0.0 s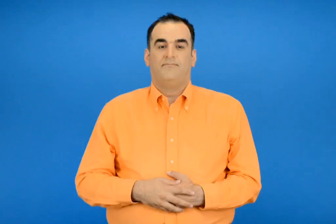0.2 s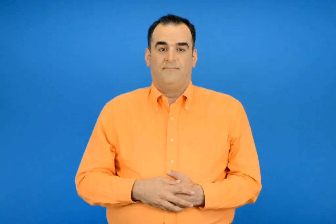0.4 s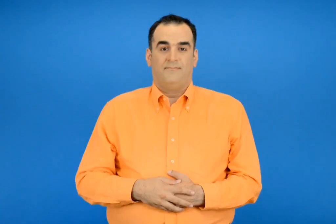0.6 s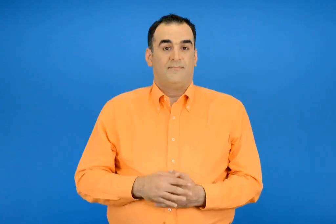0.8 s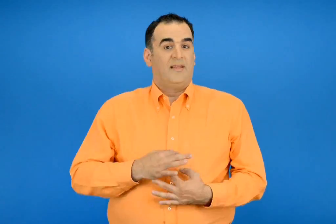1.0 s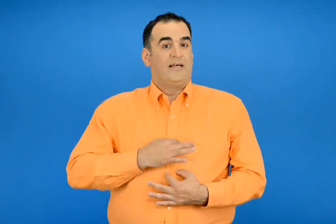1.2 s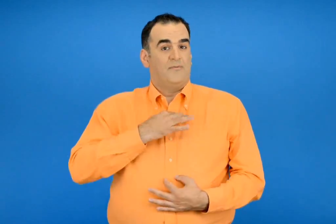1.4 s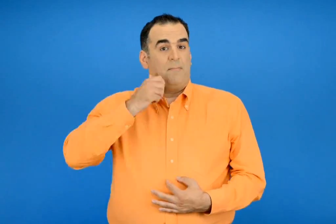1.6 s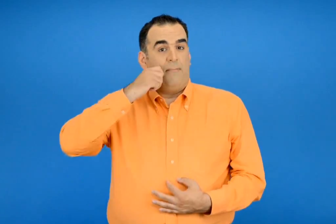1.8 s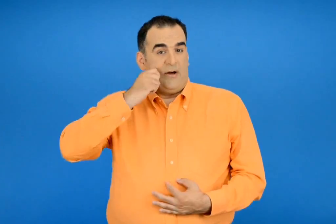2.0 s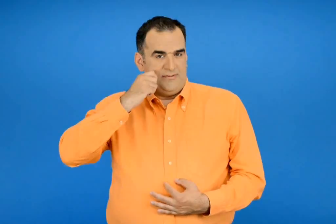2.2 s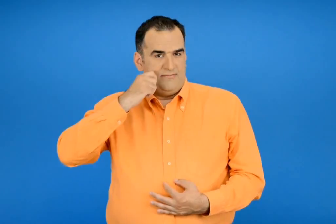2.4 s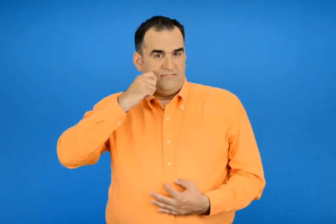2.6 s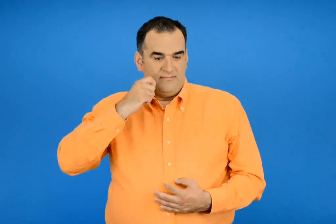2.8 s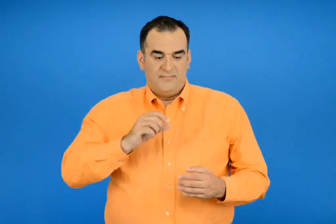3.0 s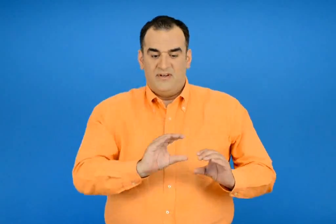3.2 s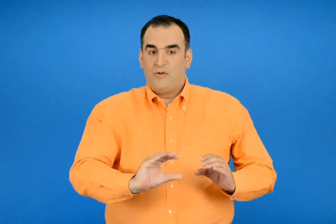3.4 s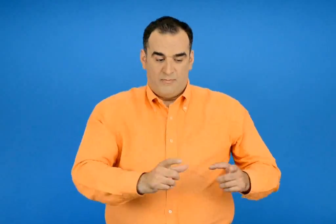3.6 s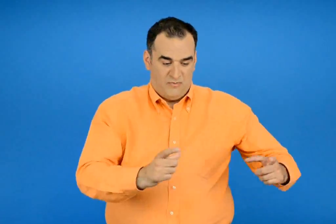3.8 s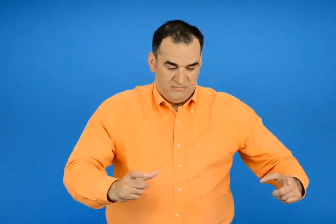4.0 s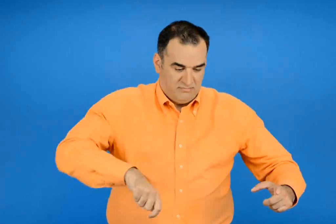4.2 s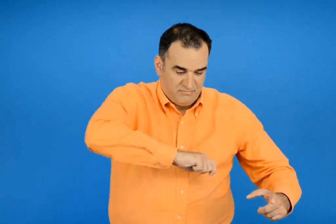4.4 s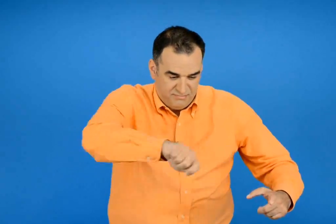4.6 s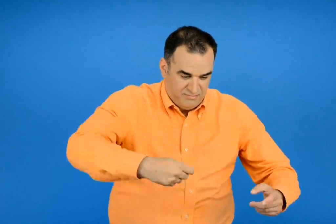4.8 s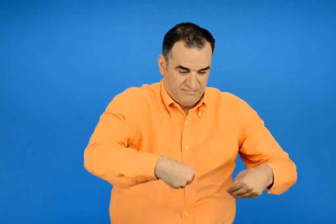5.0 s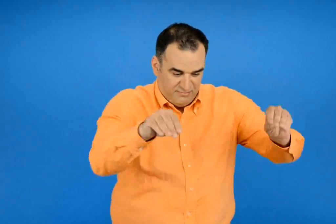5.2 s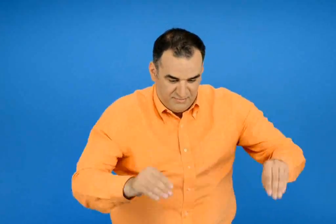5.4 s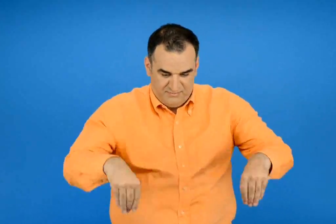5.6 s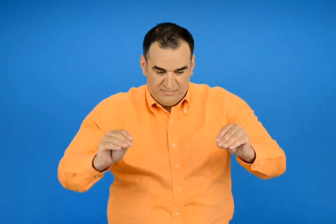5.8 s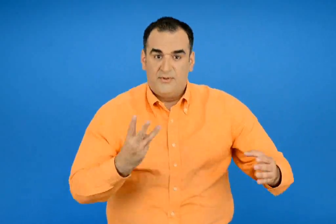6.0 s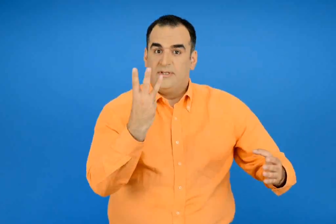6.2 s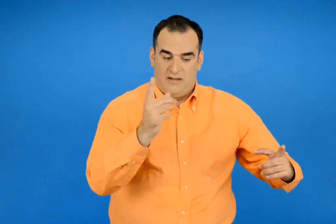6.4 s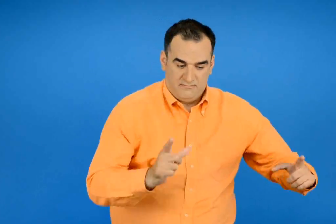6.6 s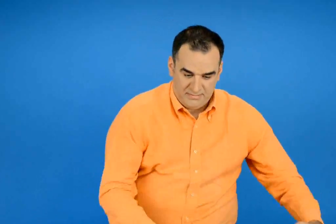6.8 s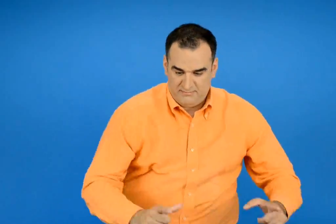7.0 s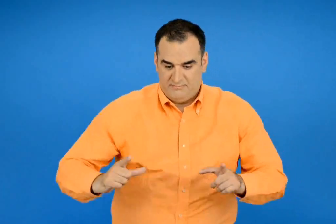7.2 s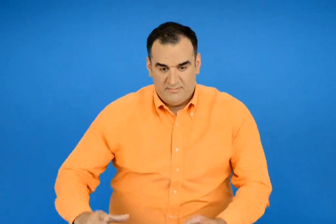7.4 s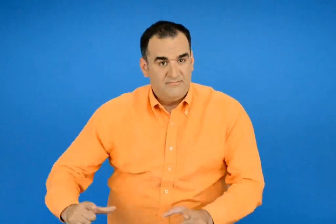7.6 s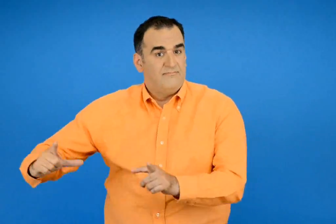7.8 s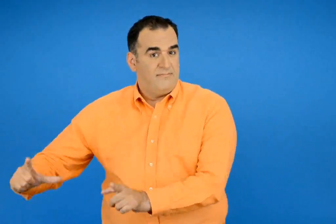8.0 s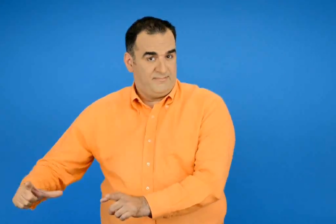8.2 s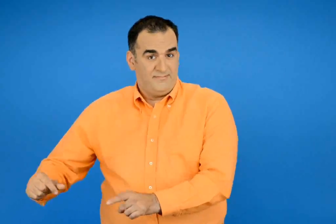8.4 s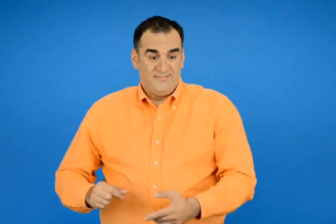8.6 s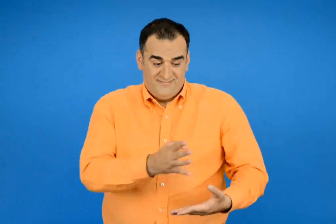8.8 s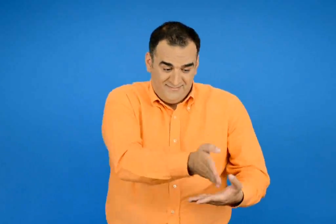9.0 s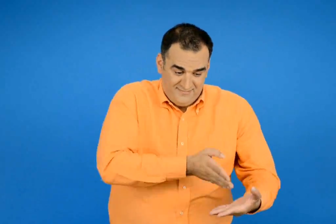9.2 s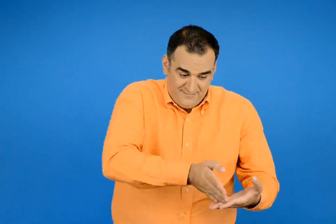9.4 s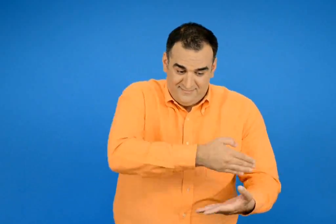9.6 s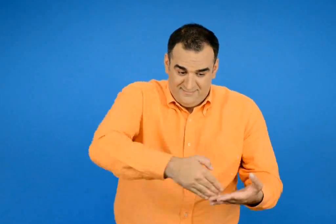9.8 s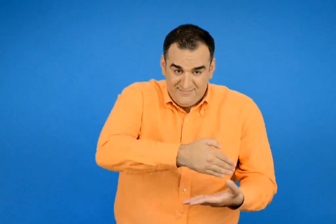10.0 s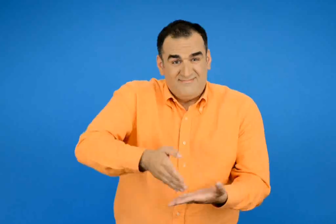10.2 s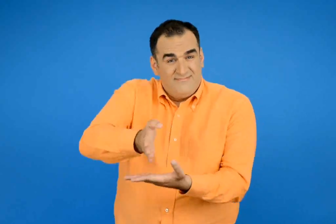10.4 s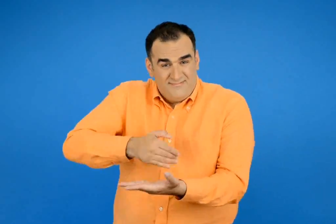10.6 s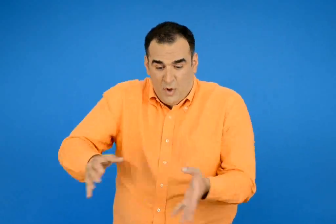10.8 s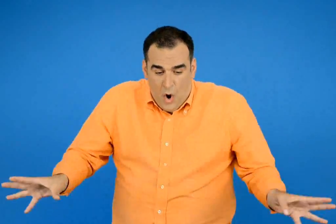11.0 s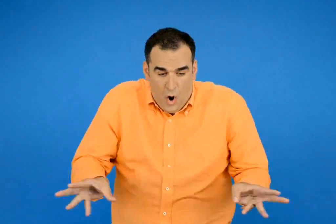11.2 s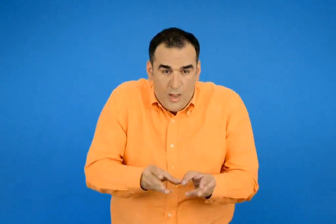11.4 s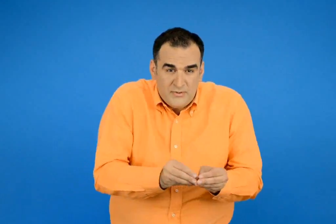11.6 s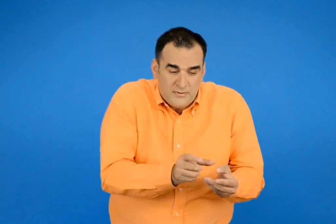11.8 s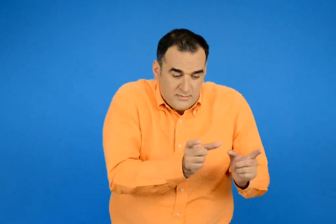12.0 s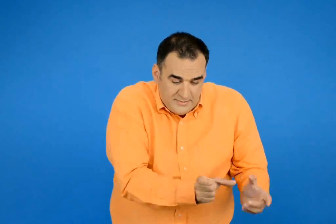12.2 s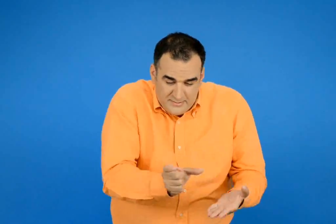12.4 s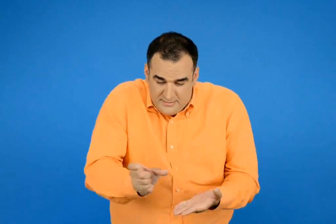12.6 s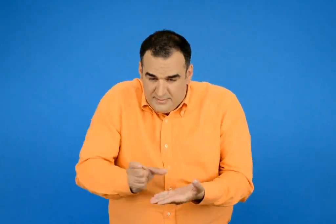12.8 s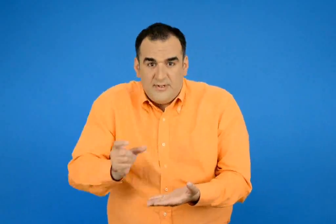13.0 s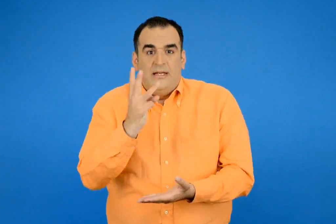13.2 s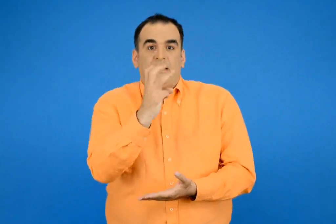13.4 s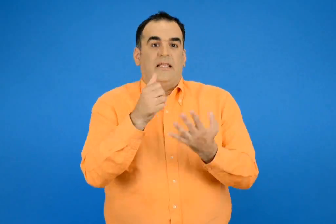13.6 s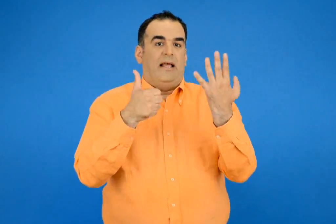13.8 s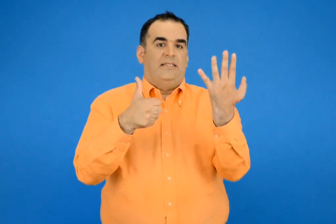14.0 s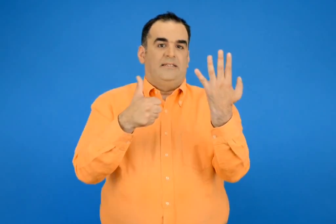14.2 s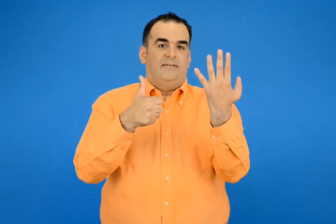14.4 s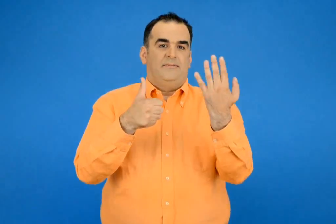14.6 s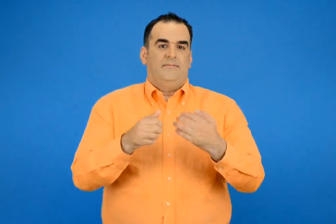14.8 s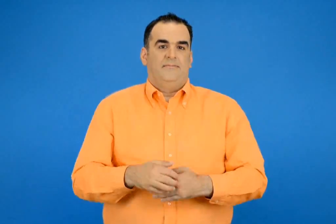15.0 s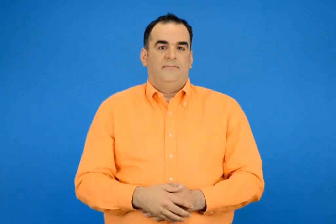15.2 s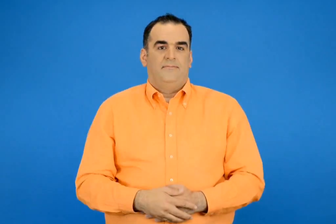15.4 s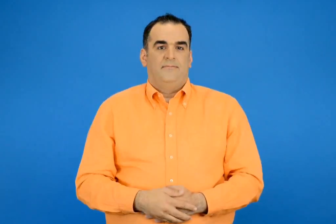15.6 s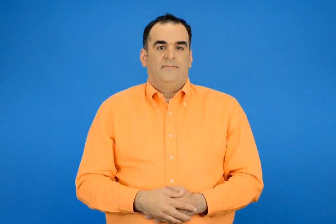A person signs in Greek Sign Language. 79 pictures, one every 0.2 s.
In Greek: ο κυρ παναγιώτης έφτιαξε 3 ιδιά ταψιά γαλακτομπούρεκο όλα τα κομμάτια γαλακτομπούρεκο ήταν 36
